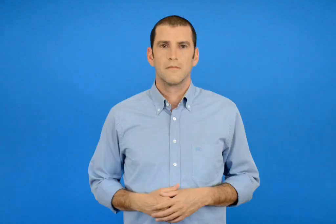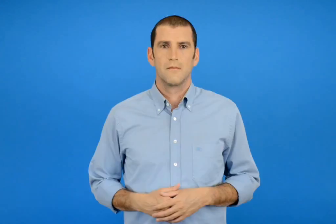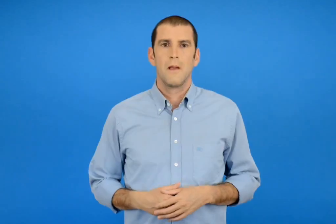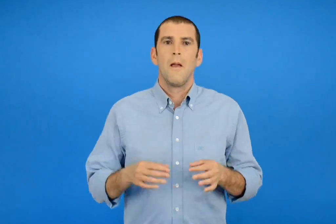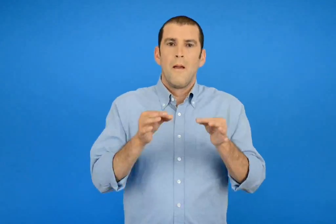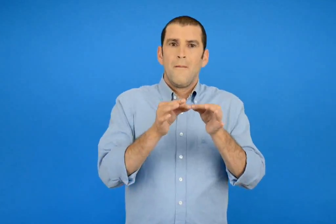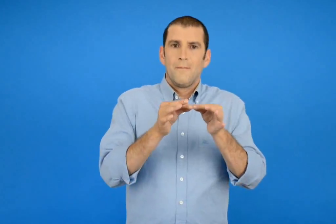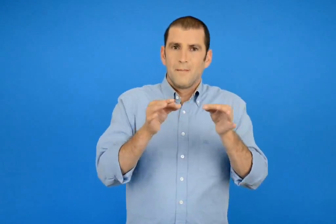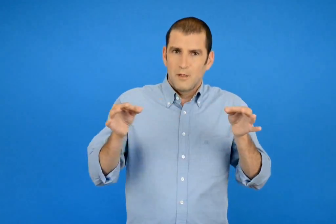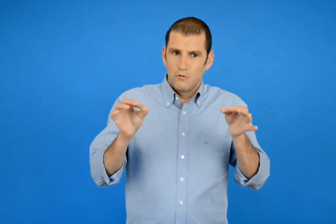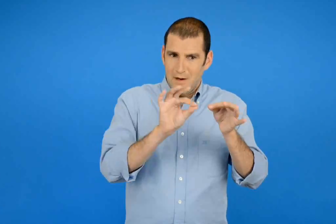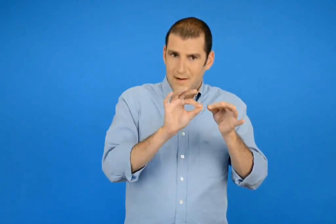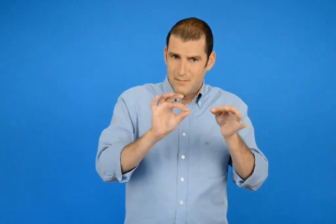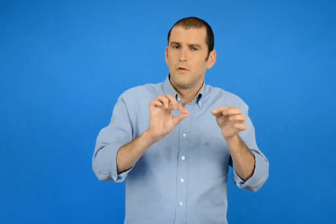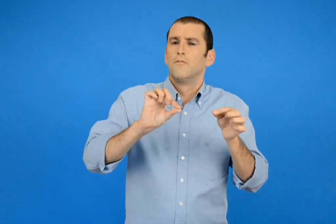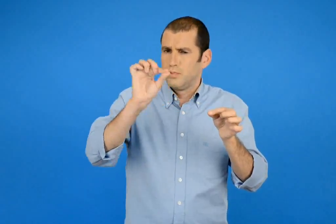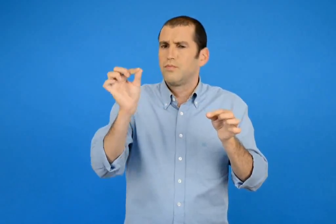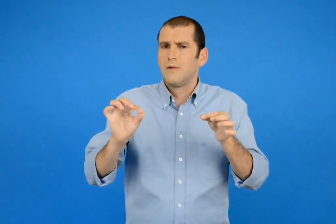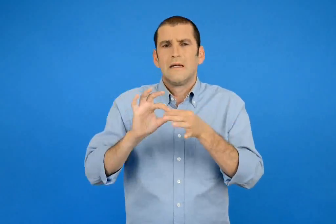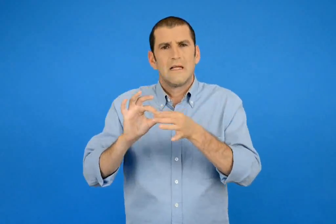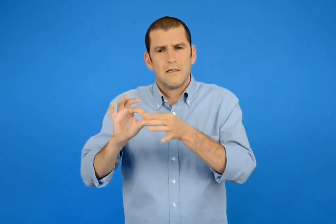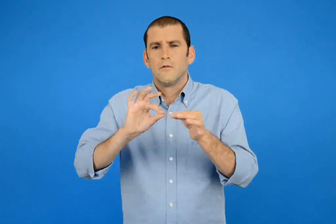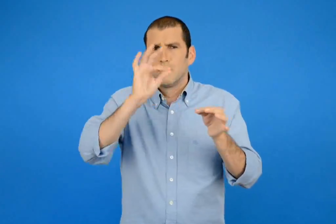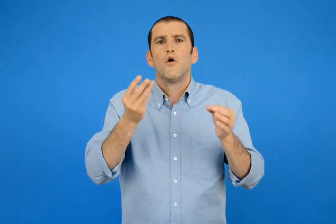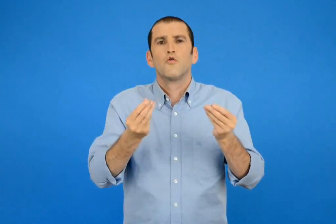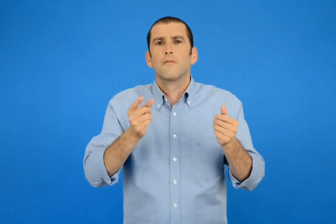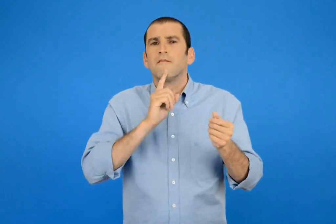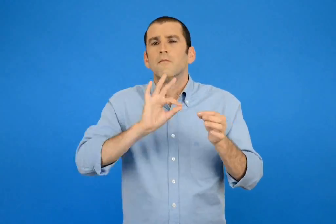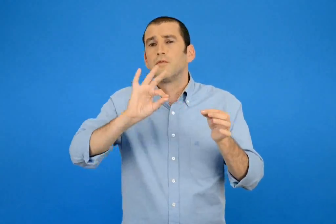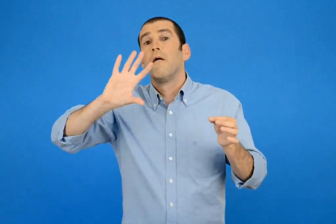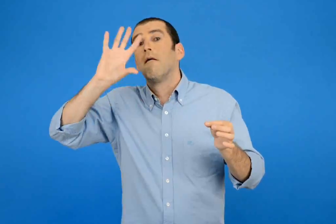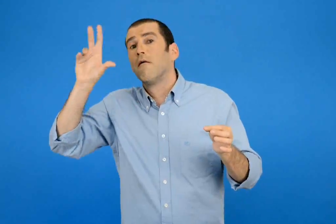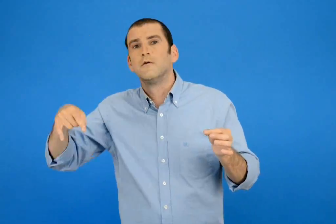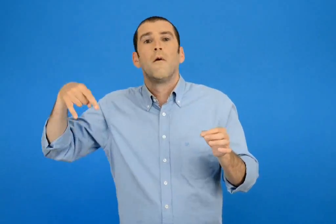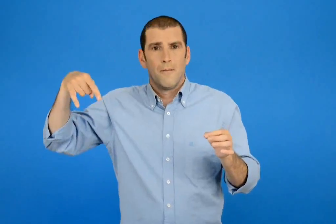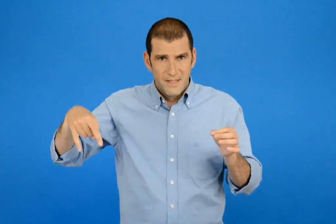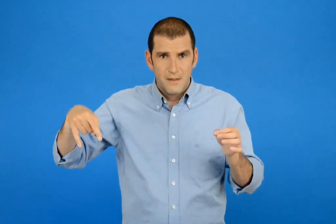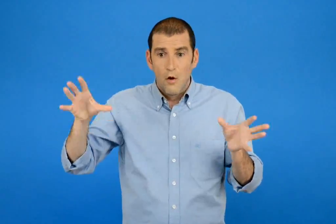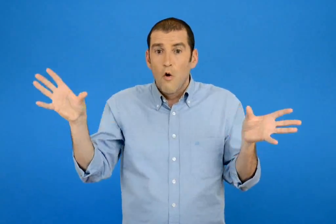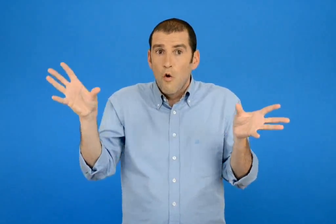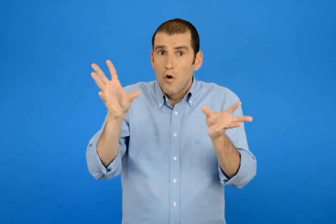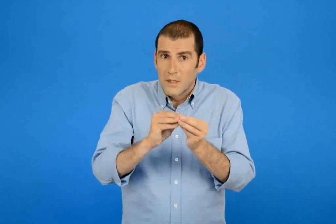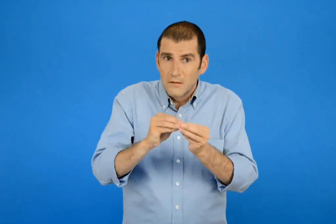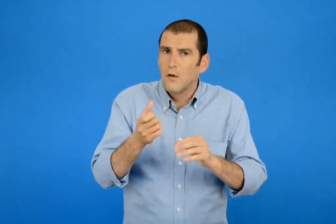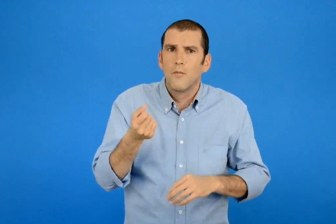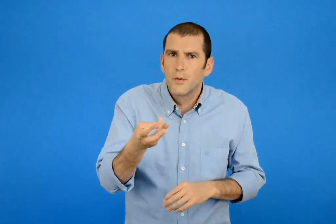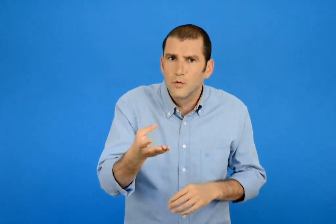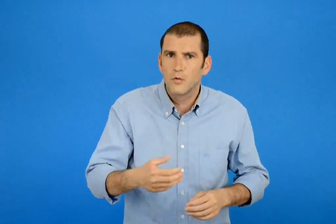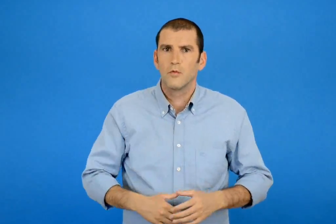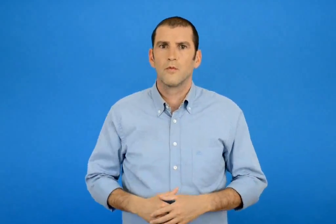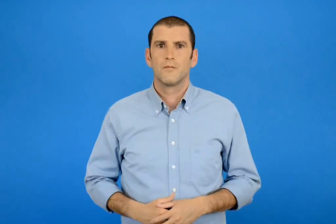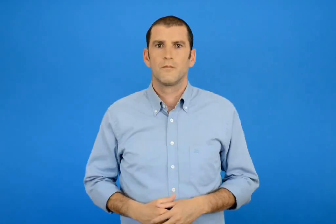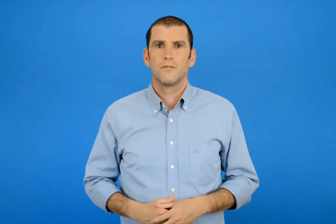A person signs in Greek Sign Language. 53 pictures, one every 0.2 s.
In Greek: πόσο θα ήταν συνολικά το μήκος της γραμμής αν συνέχιζα με τον ίδιο τρόπο μέχρι το σημείο π ;
